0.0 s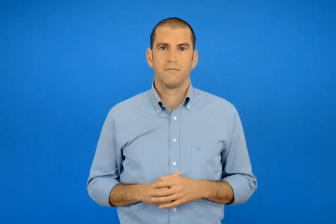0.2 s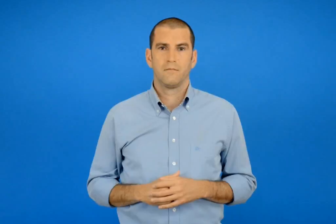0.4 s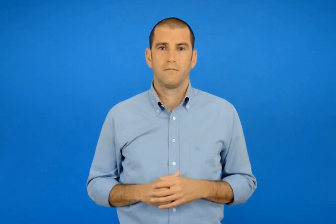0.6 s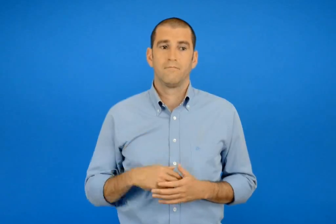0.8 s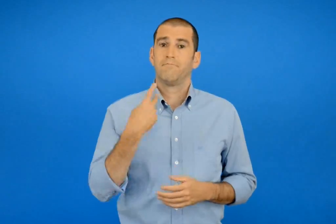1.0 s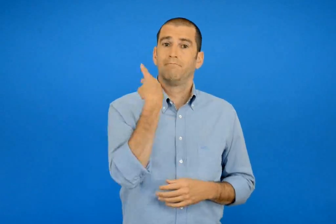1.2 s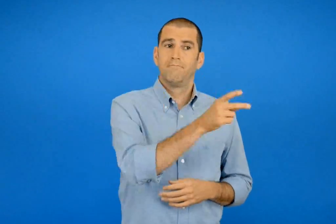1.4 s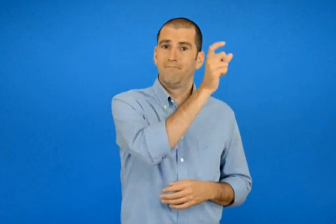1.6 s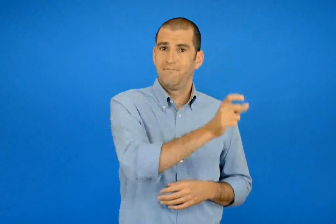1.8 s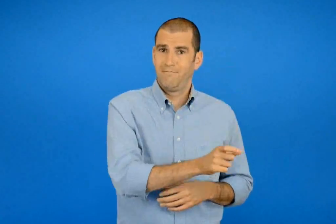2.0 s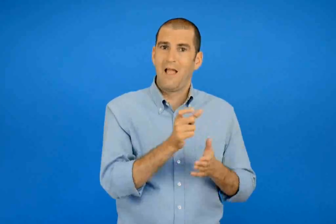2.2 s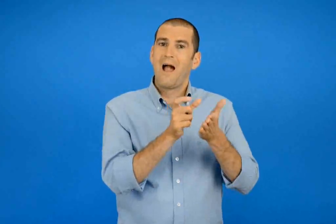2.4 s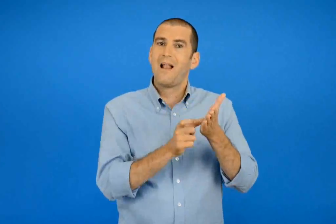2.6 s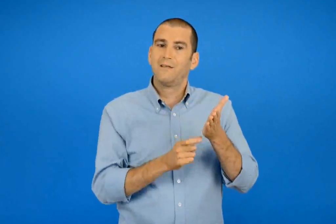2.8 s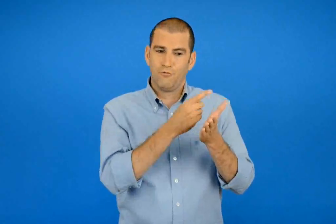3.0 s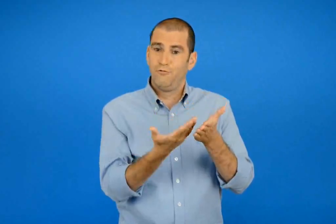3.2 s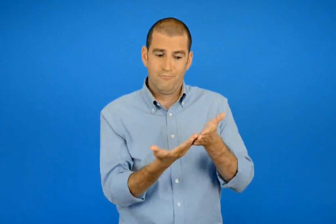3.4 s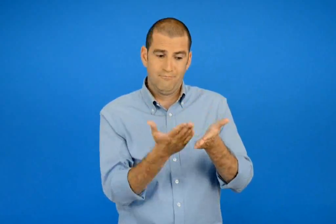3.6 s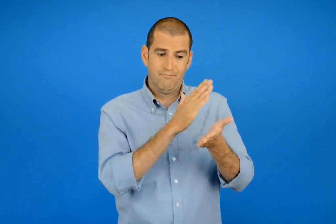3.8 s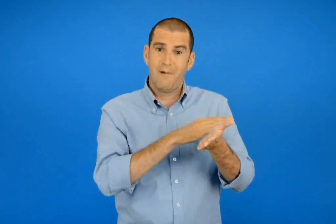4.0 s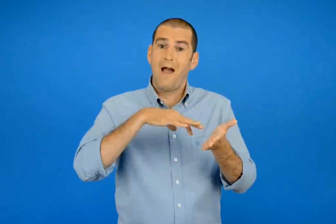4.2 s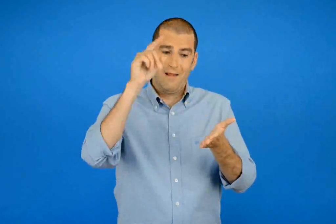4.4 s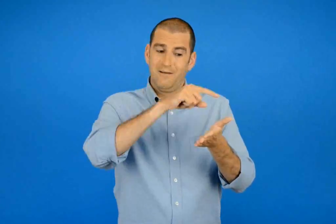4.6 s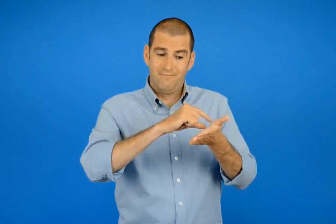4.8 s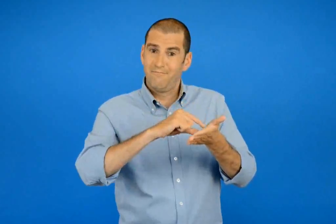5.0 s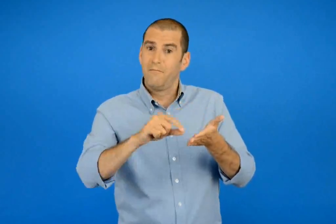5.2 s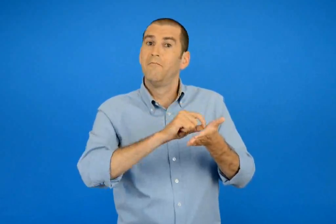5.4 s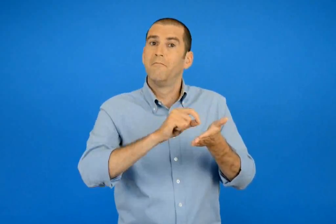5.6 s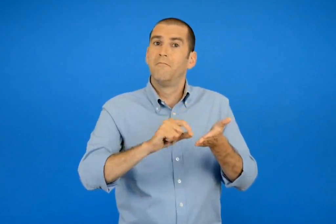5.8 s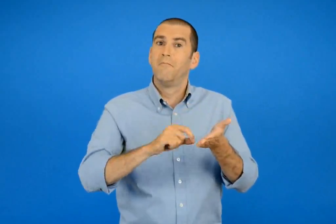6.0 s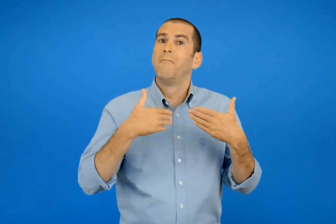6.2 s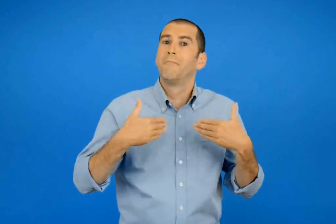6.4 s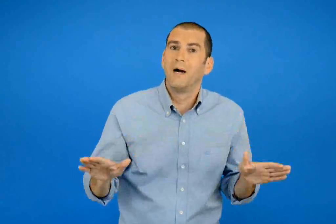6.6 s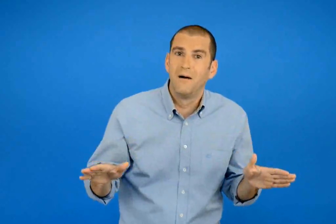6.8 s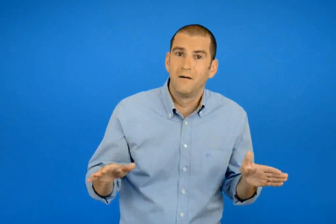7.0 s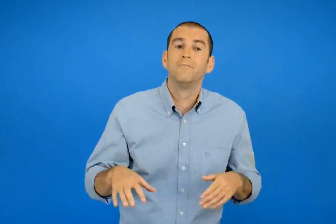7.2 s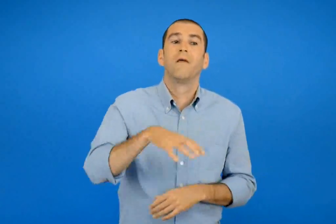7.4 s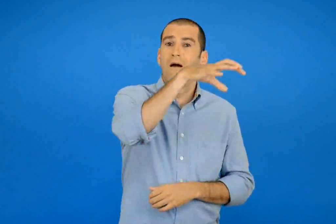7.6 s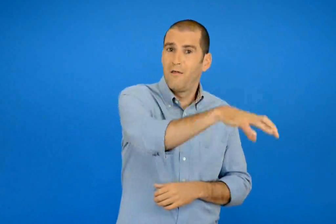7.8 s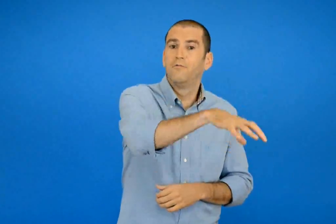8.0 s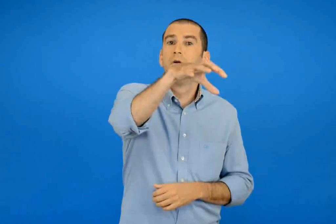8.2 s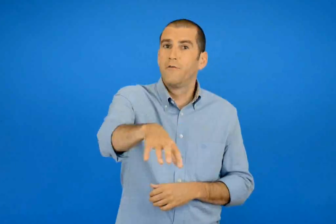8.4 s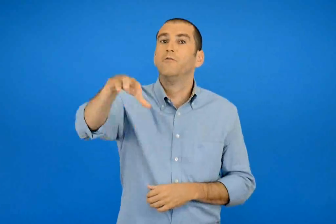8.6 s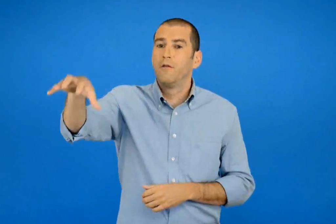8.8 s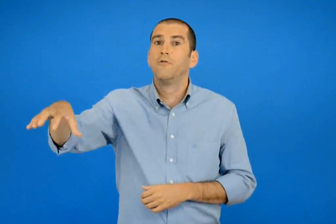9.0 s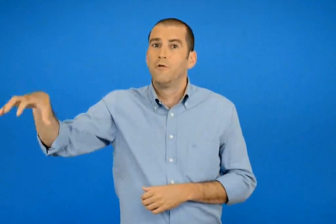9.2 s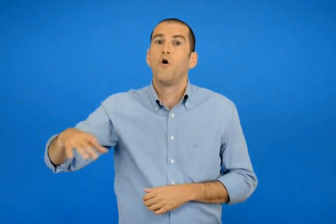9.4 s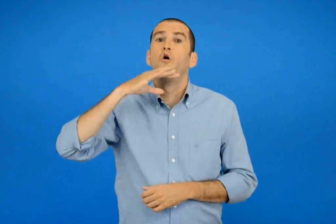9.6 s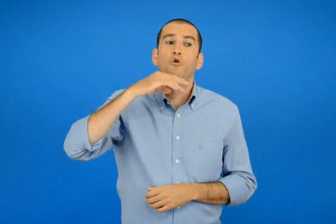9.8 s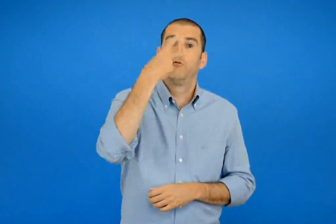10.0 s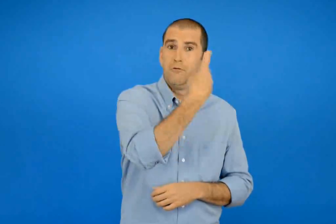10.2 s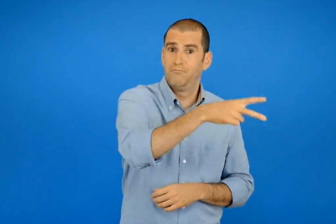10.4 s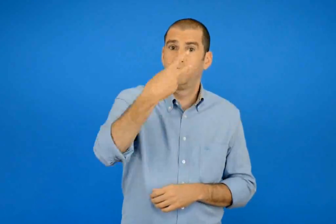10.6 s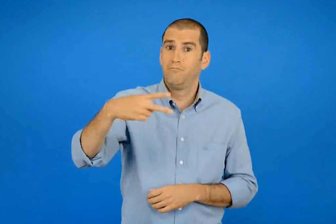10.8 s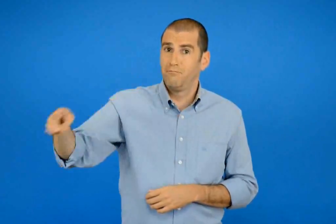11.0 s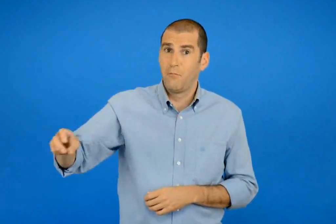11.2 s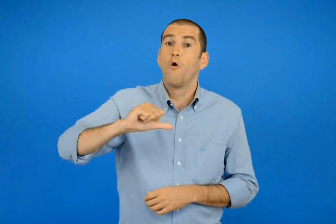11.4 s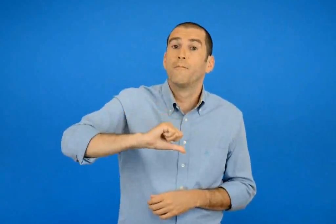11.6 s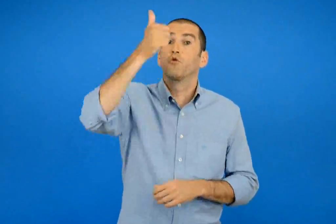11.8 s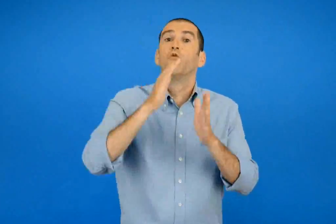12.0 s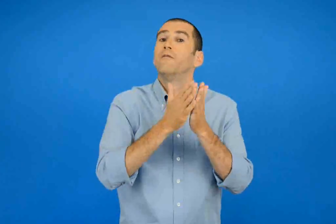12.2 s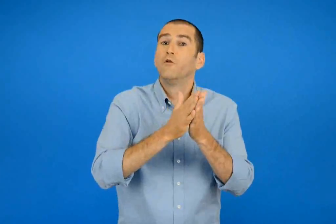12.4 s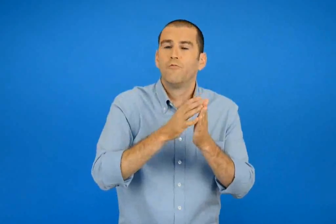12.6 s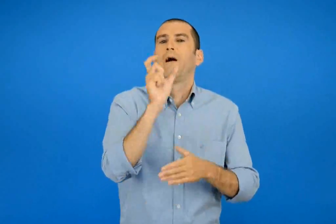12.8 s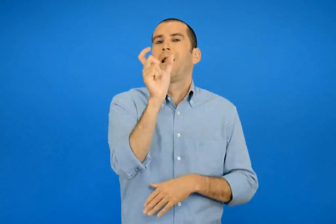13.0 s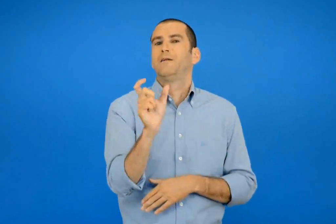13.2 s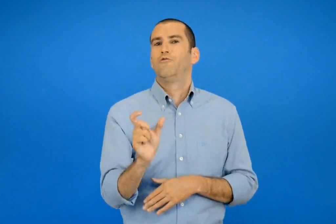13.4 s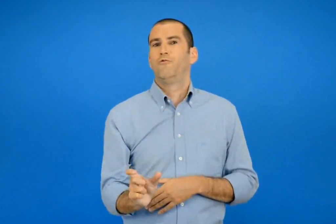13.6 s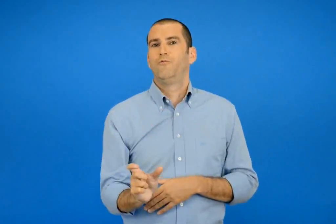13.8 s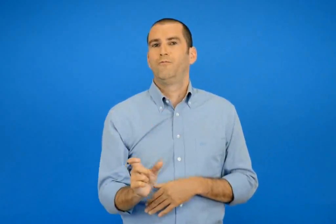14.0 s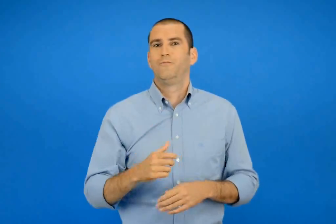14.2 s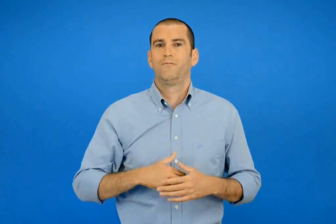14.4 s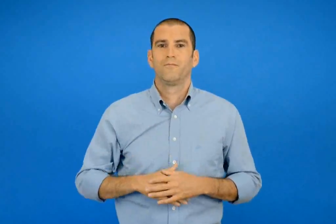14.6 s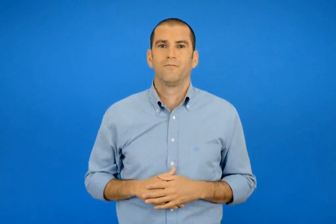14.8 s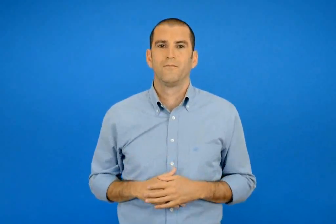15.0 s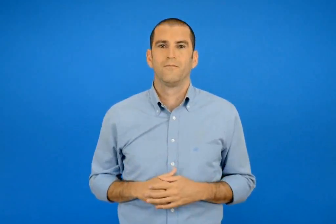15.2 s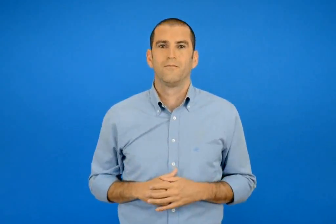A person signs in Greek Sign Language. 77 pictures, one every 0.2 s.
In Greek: στην αρχή του λεξικού του έγραψε το πρώτο βιβλίο κάθε έθνους είναι το λεξικό της γλώσσας του
